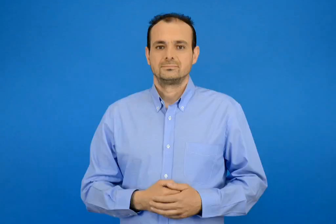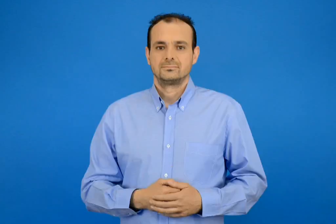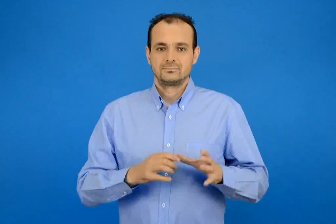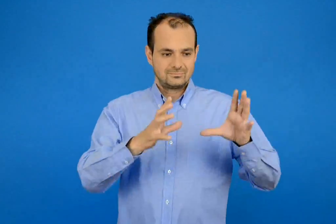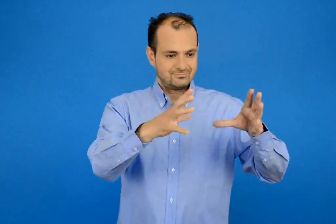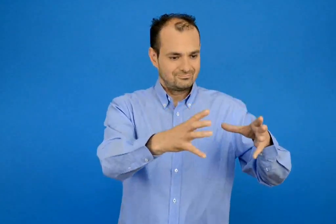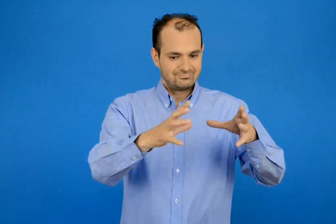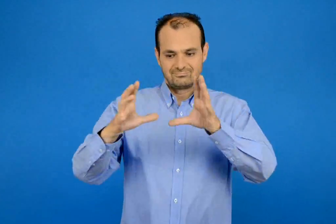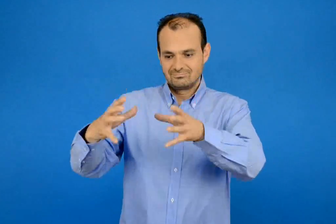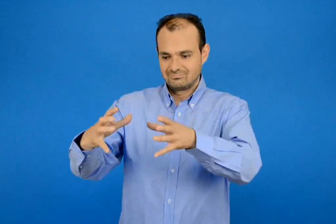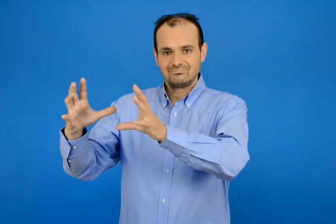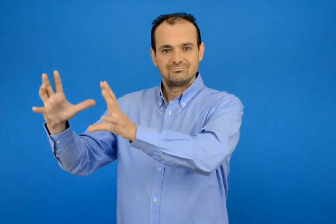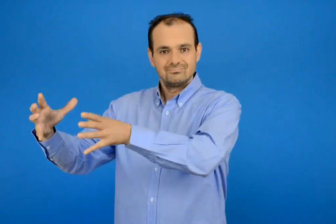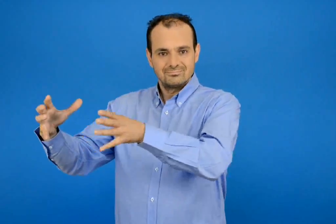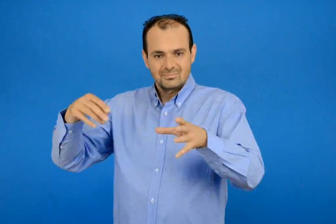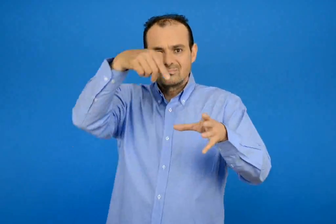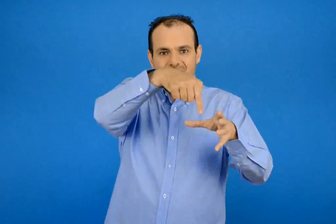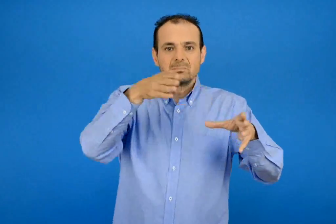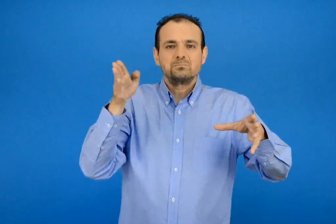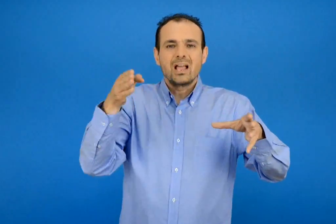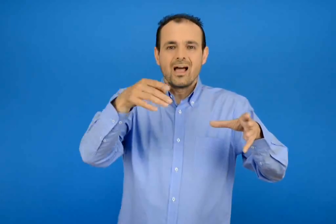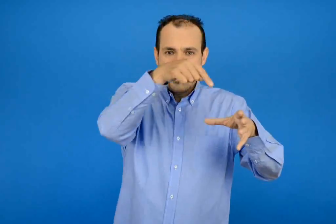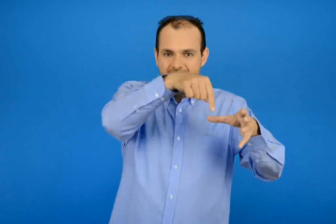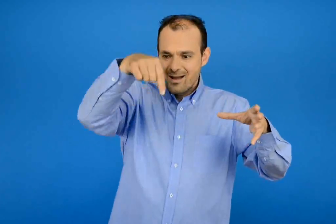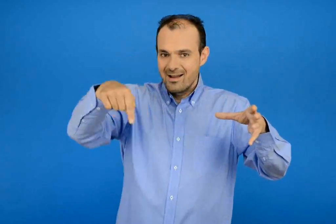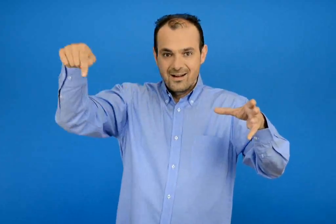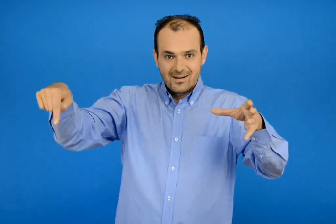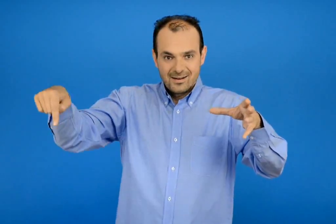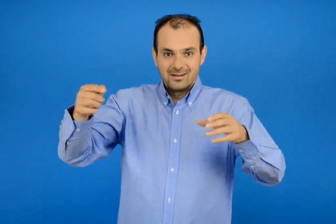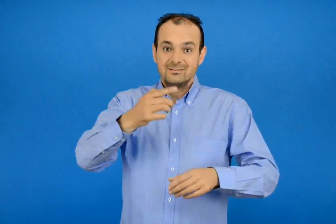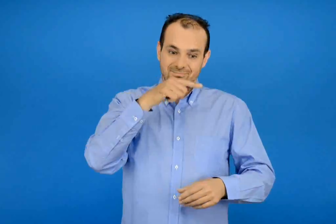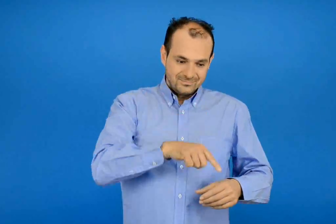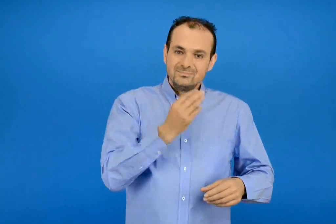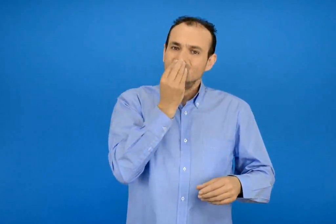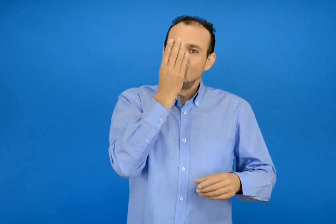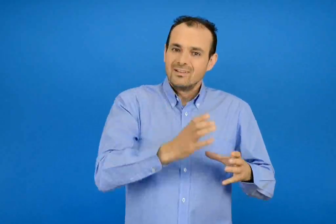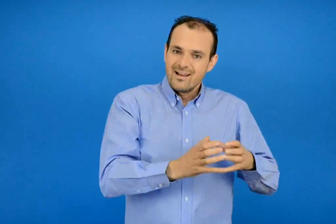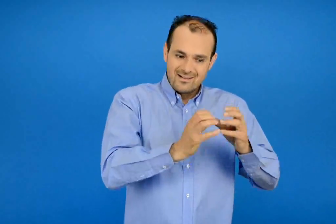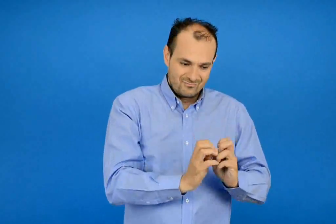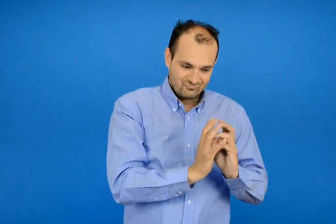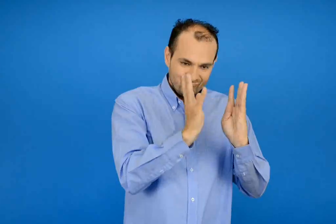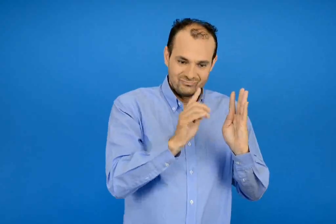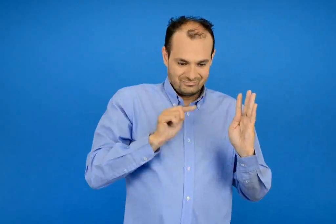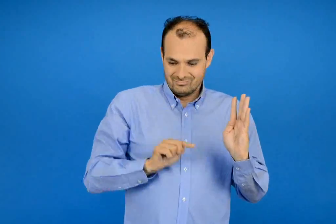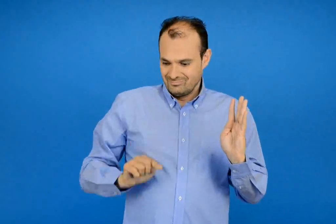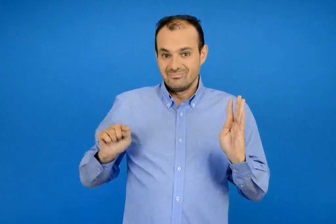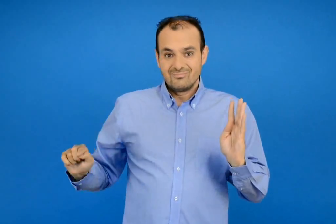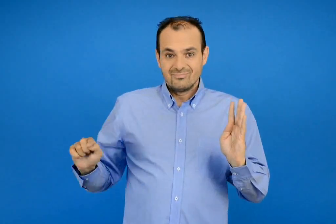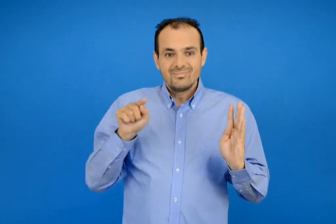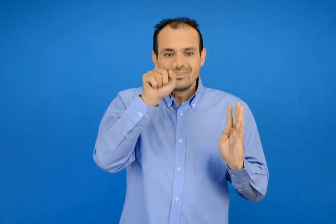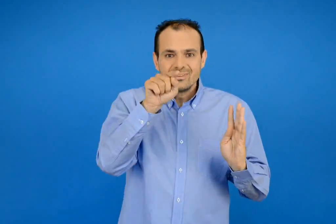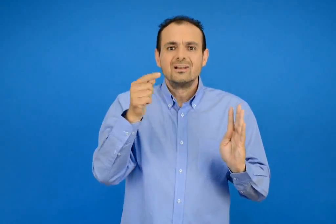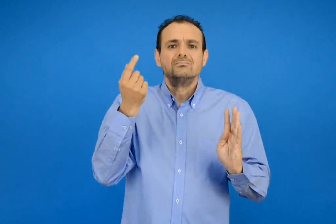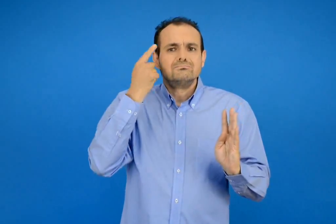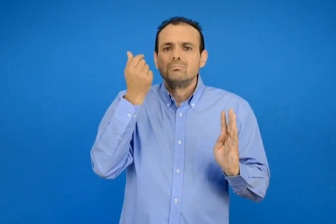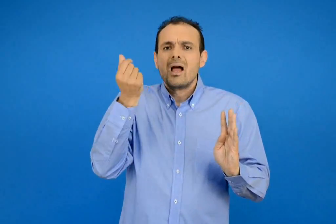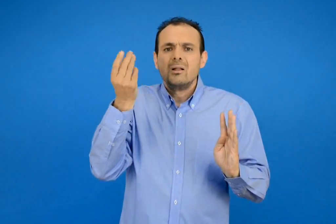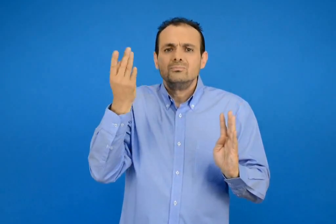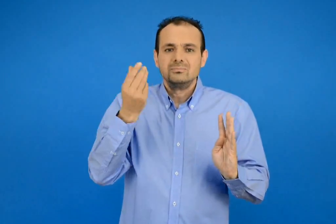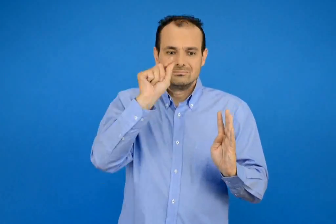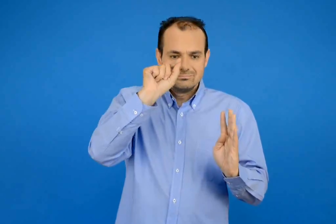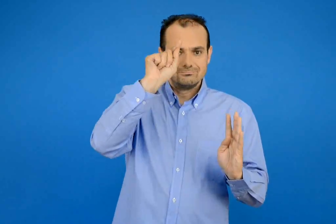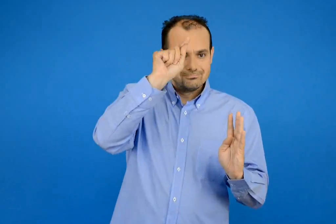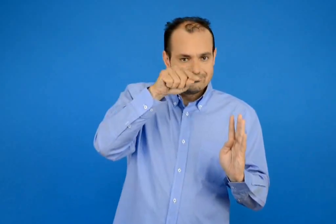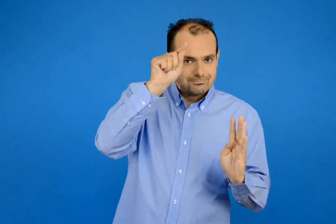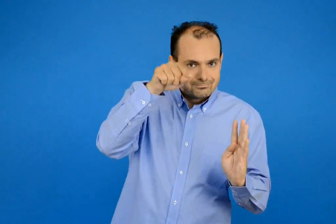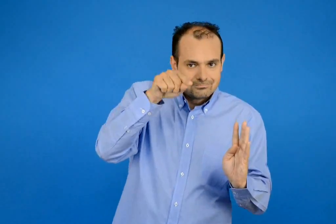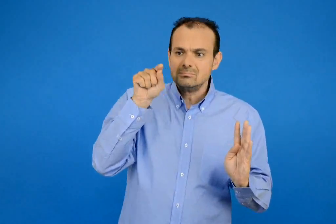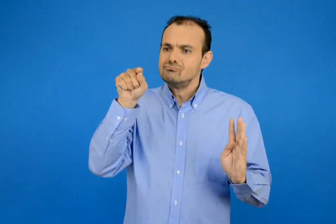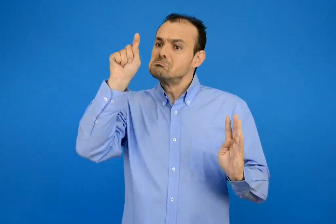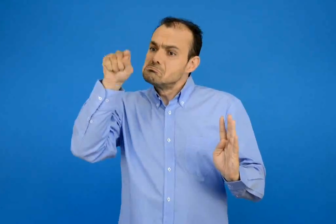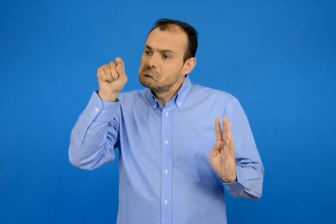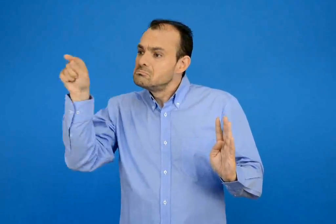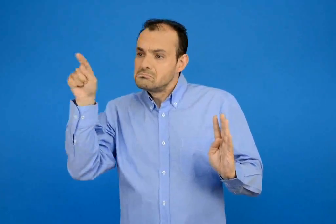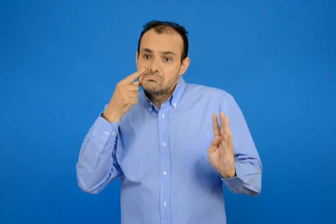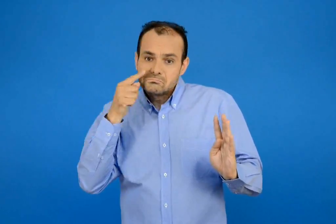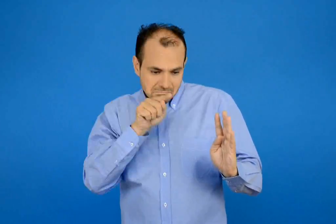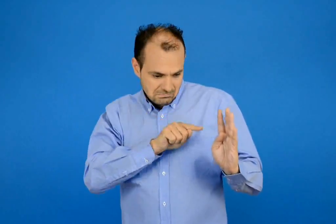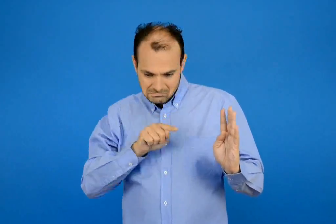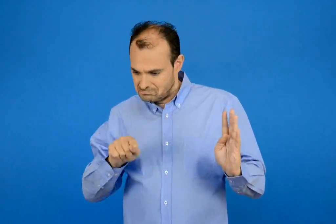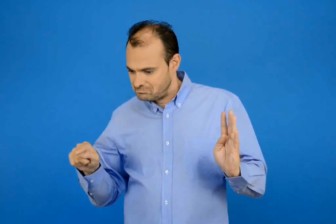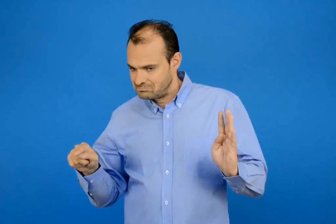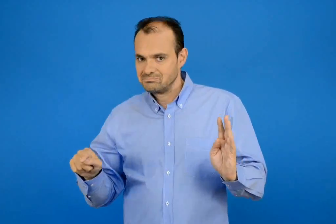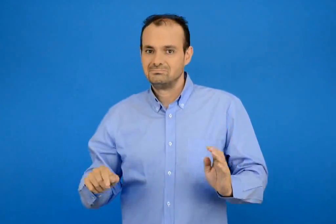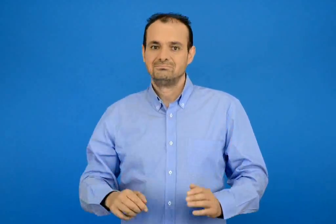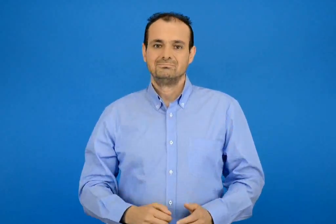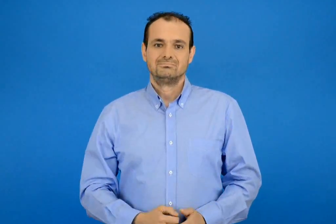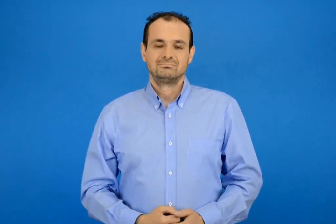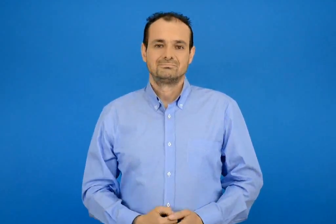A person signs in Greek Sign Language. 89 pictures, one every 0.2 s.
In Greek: σχεδιάζω τόσες γραμμές όσα είναι κάθε φορά τα ψαριά και τα λουλούδια
